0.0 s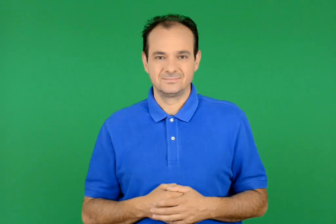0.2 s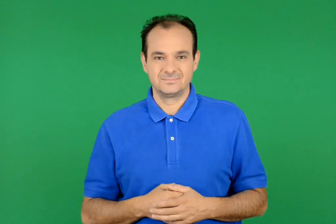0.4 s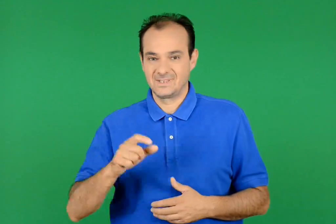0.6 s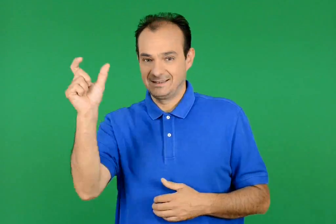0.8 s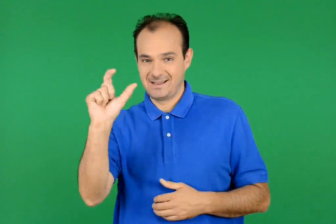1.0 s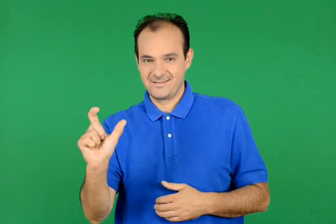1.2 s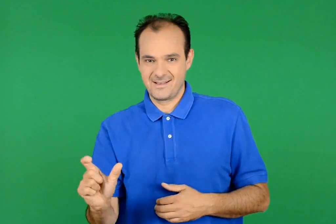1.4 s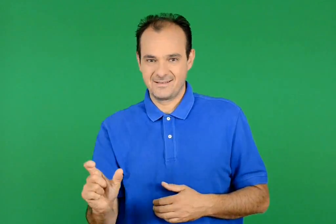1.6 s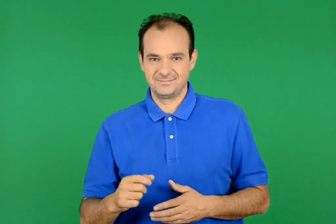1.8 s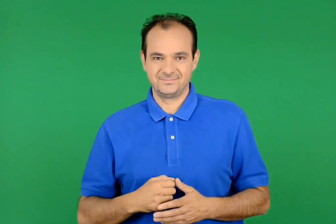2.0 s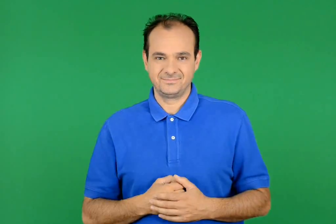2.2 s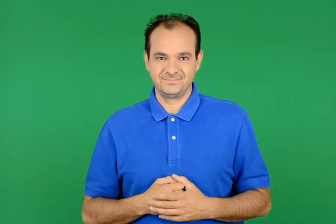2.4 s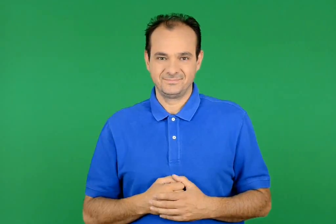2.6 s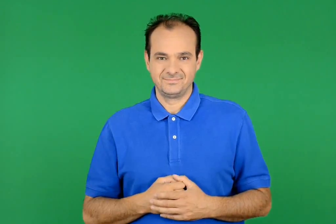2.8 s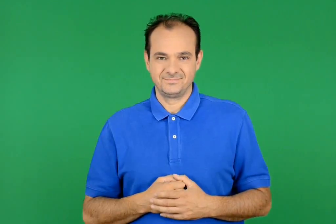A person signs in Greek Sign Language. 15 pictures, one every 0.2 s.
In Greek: ιταλία
